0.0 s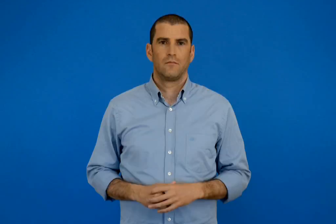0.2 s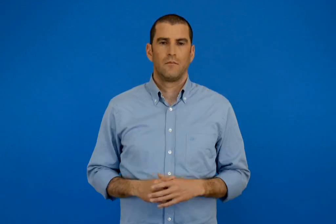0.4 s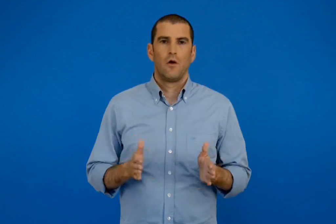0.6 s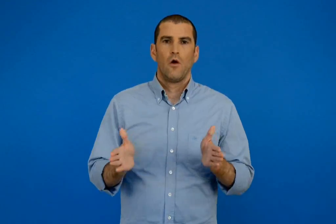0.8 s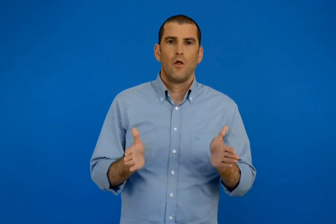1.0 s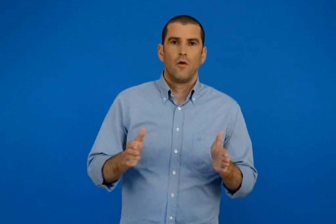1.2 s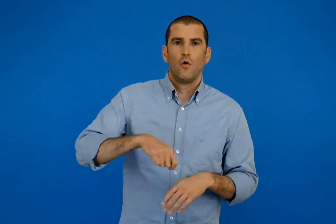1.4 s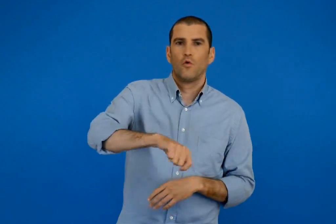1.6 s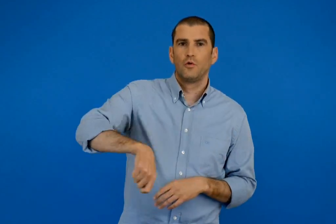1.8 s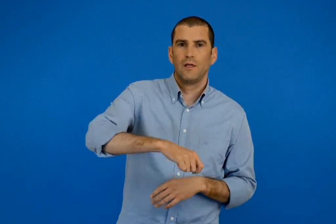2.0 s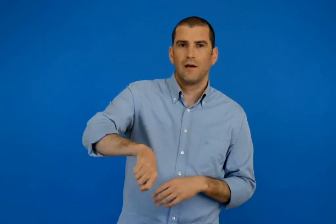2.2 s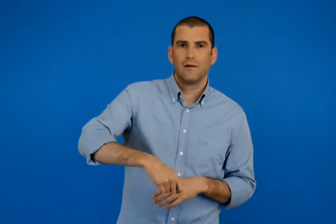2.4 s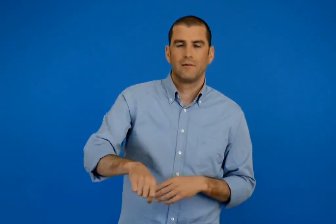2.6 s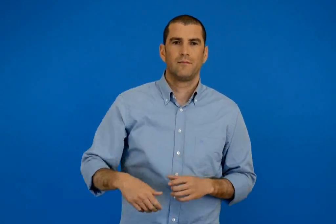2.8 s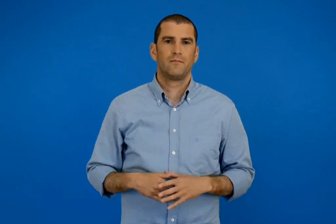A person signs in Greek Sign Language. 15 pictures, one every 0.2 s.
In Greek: κουζίνα
